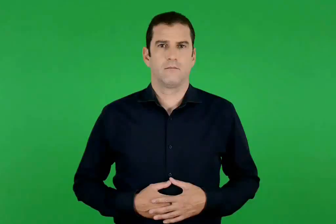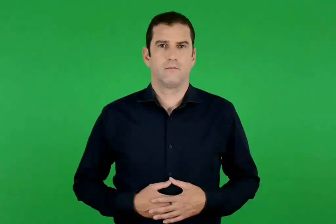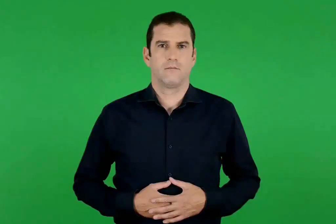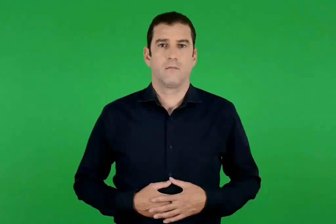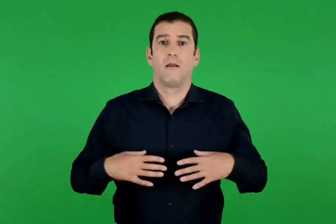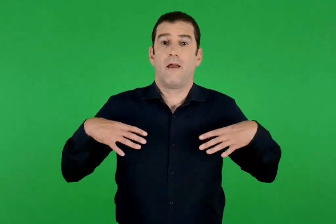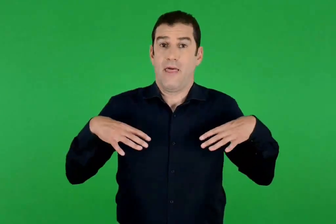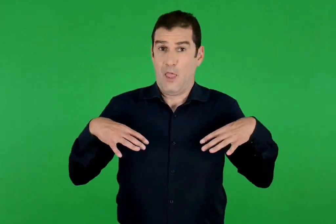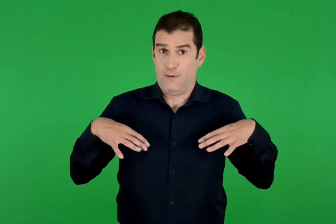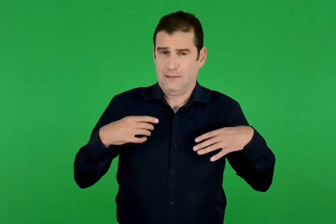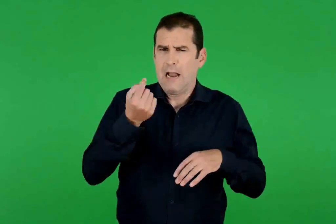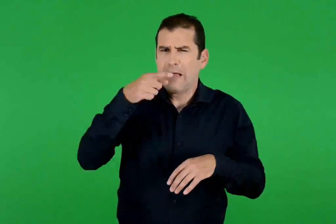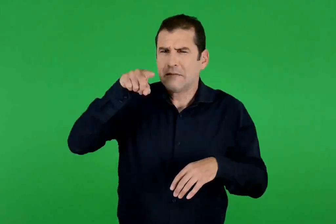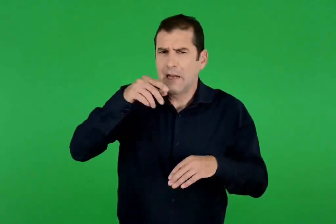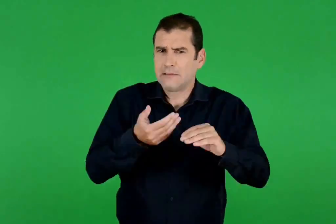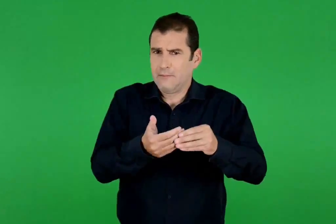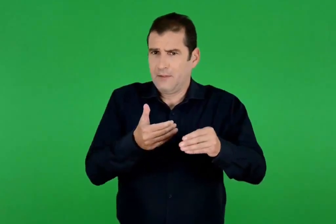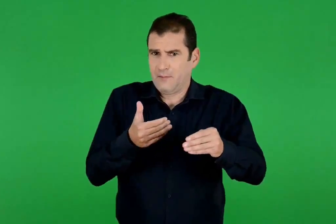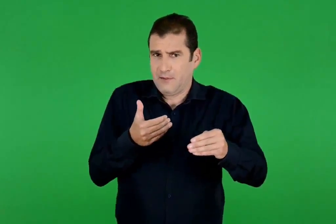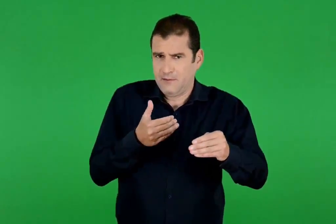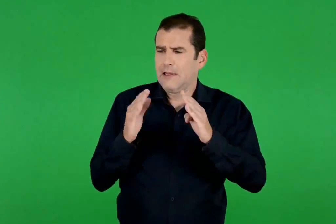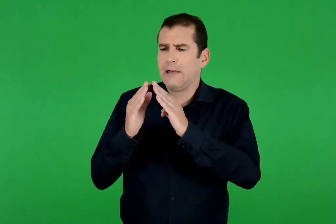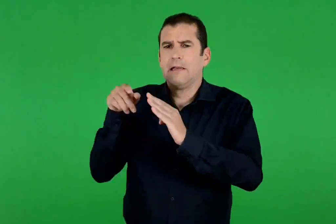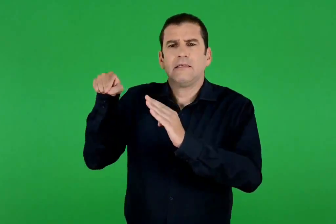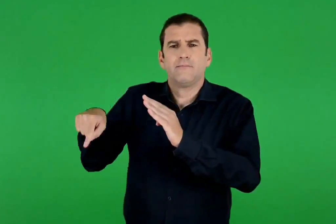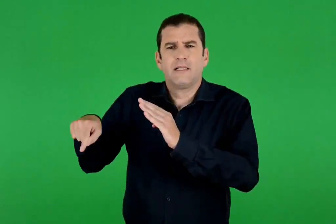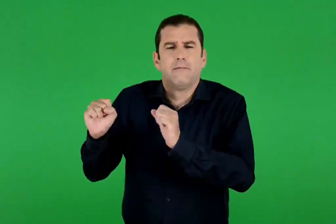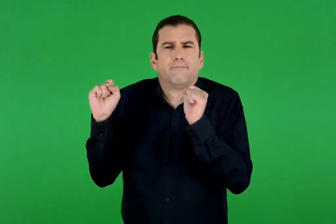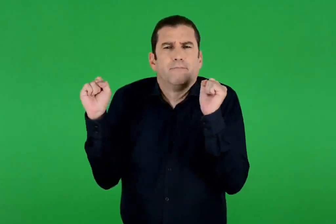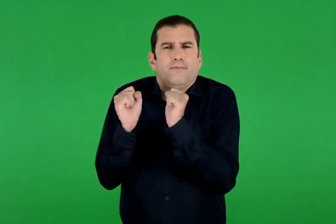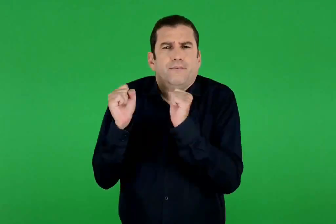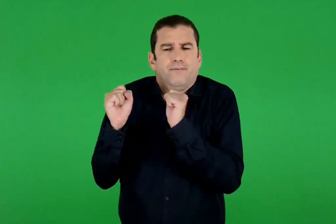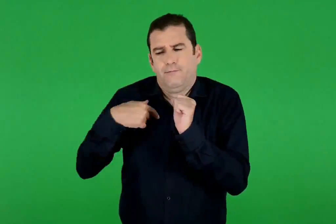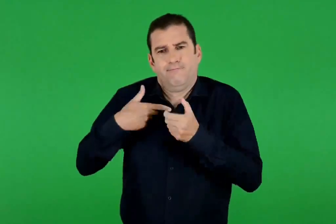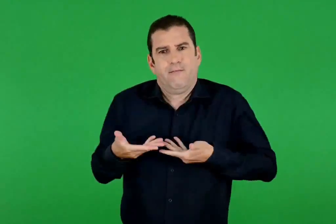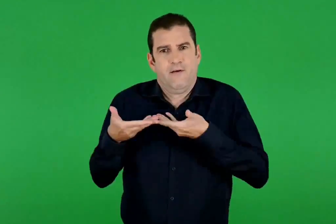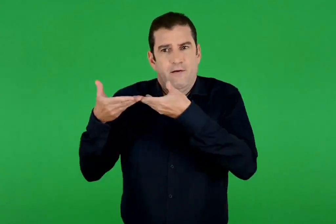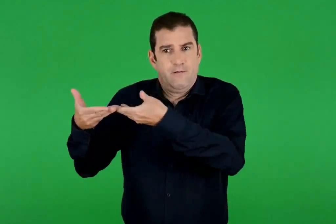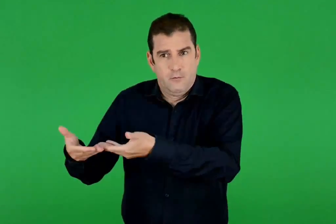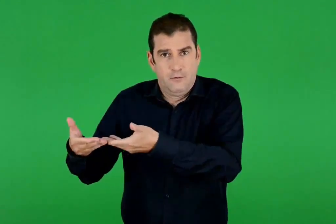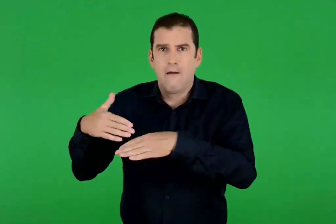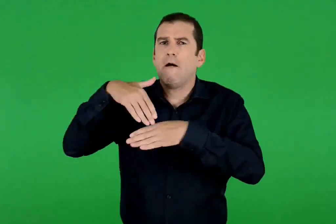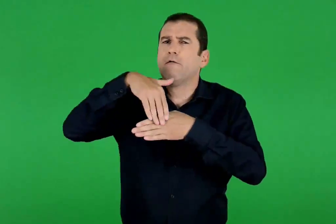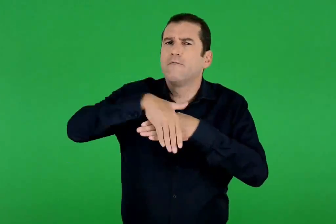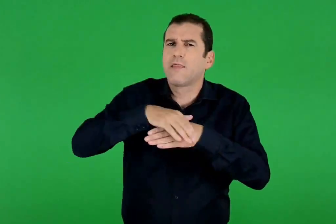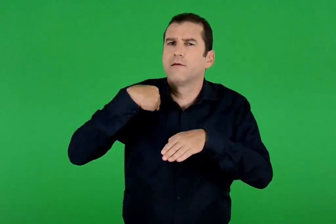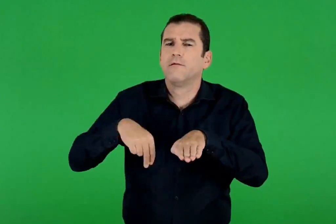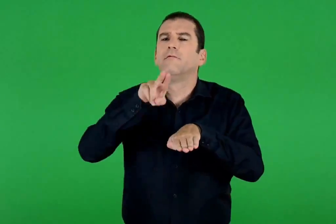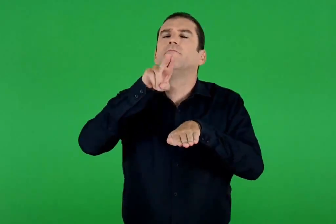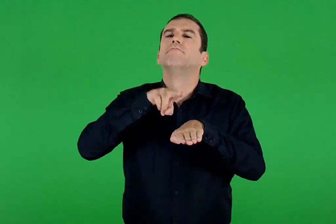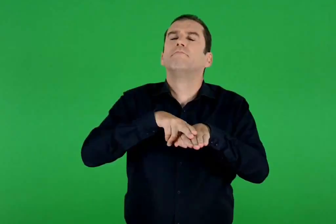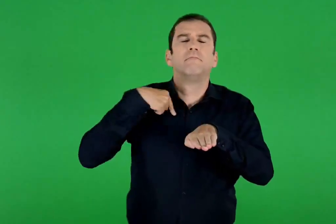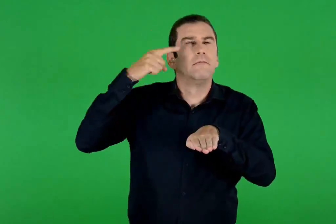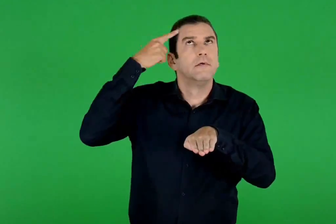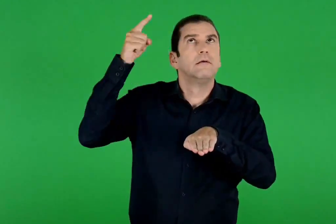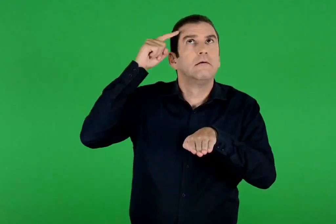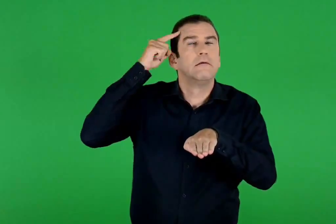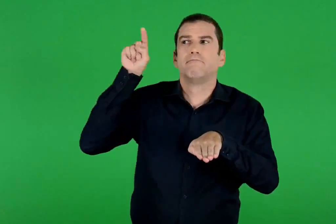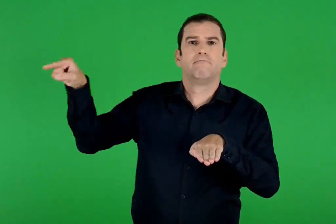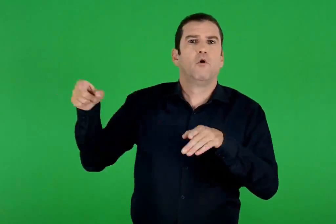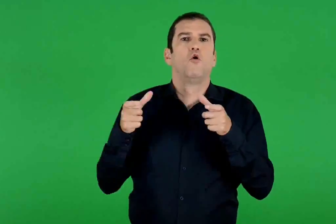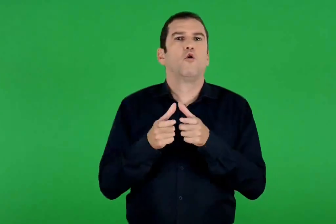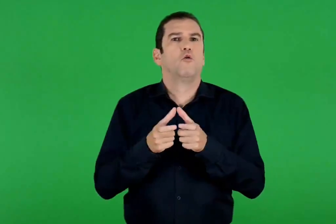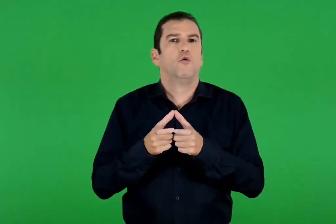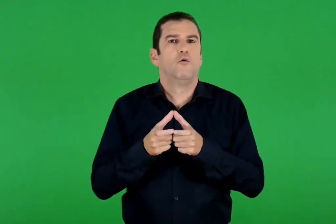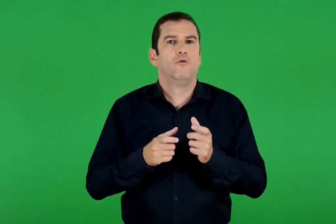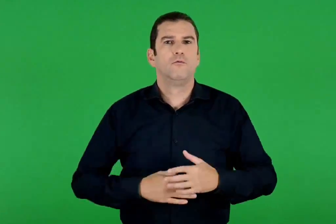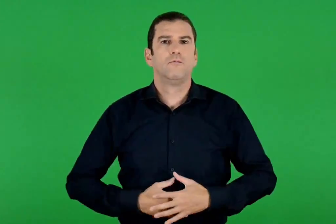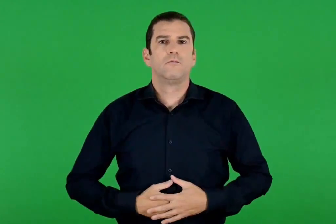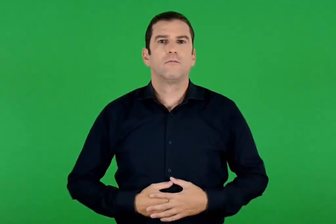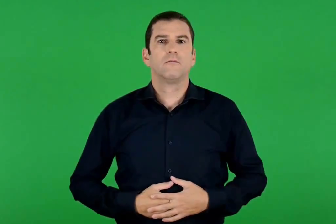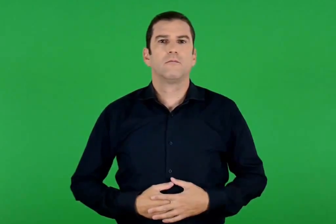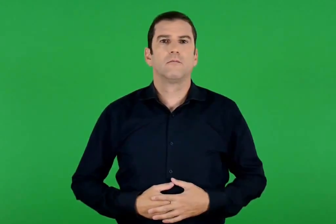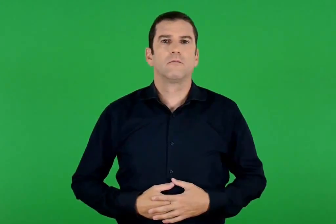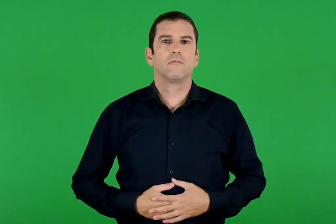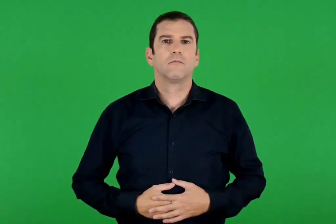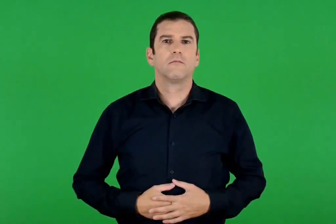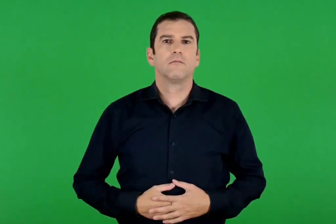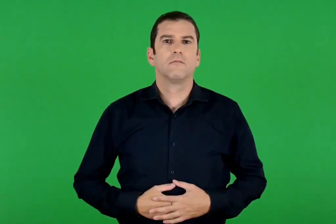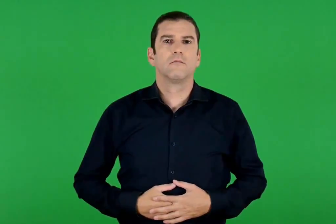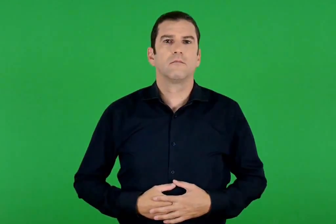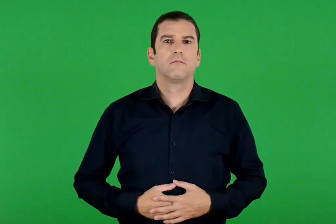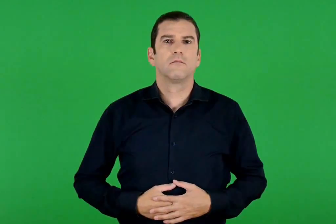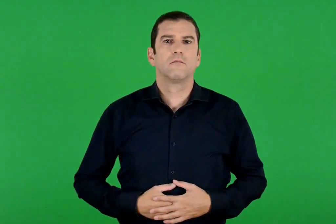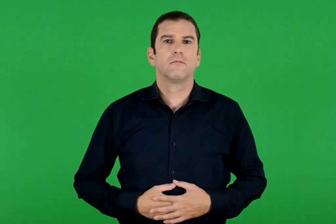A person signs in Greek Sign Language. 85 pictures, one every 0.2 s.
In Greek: λίγες μέρες πριν από τις διακοπές , χαμένος μέσα στο κρύο σπίτι που με φιλοξενούσε , ξάπλωνα το βράδυ έχοντας τον νου μου εκεί , στο χωριό
